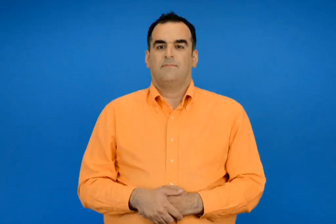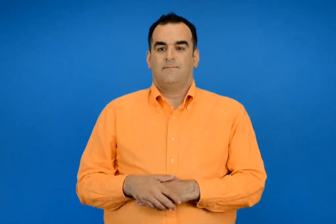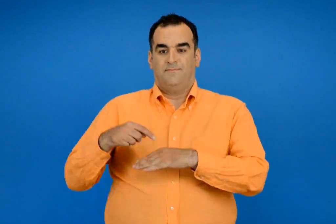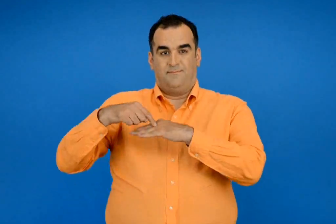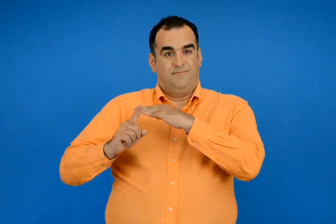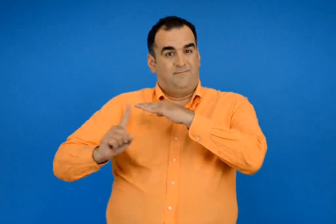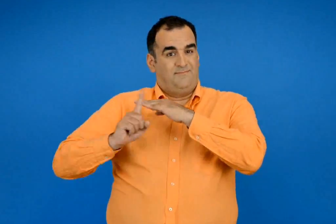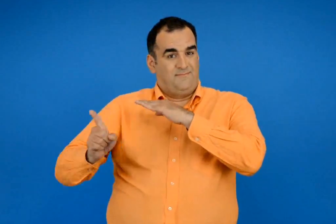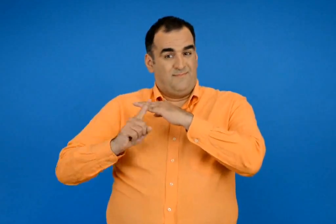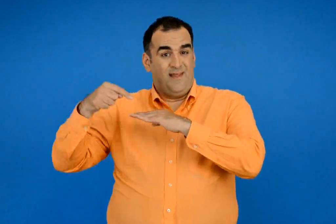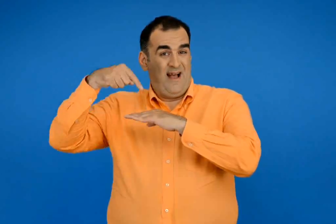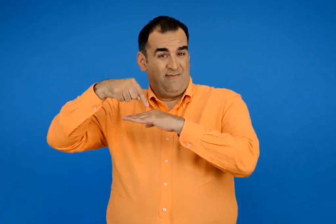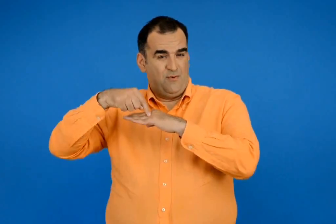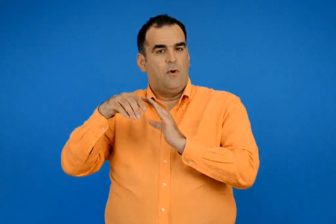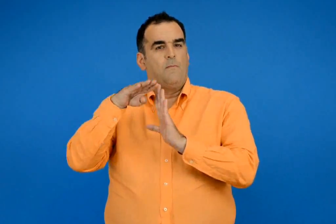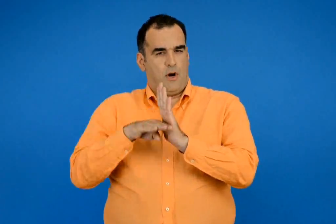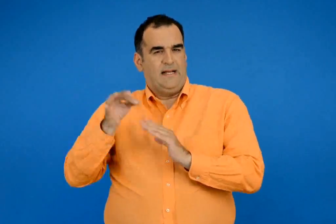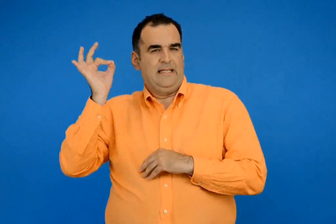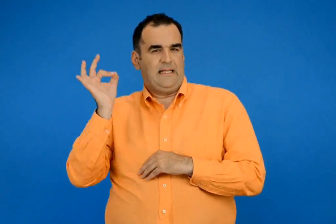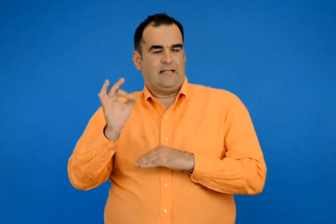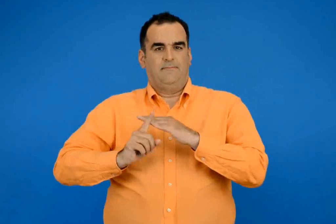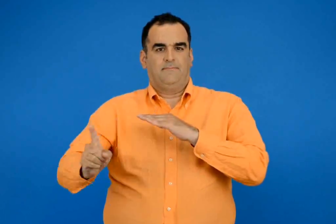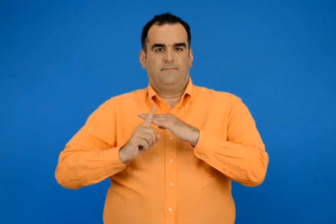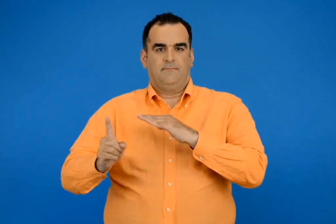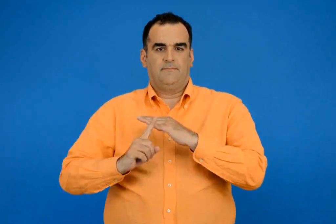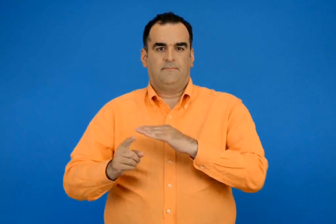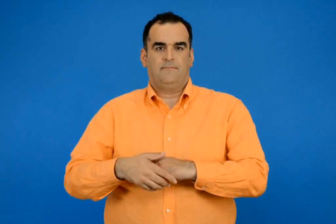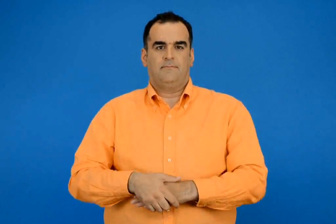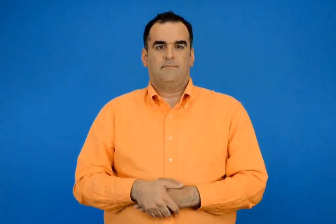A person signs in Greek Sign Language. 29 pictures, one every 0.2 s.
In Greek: τα μέσα συγκοινωνίας έχουν συγκεκριμένα δρομολόγια
